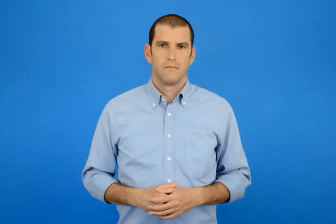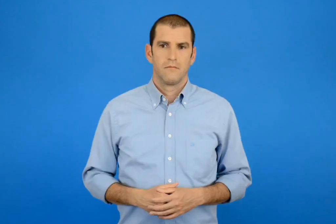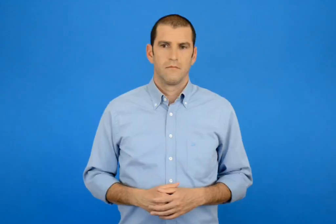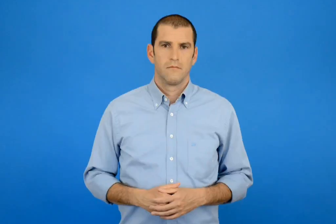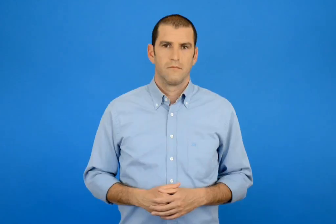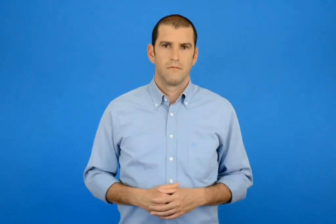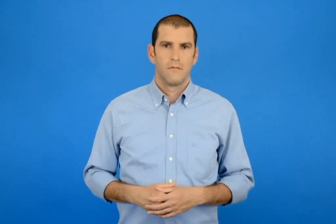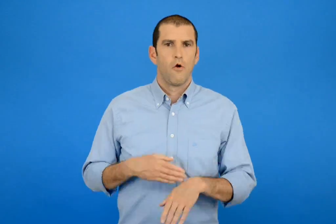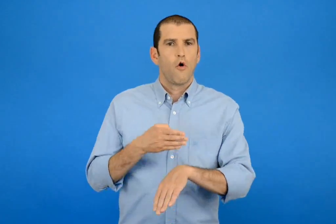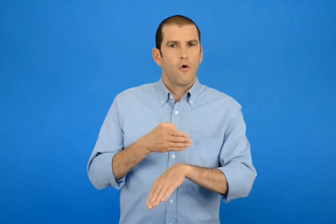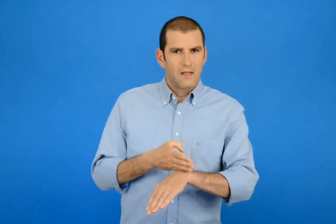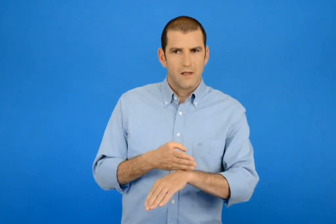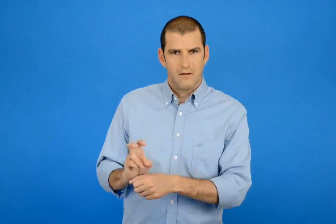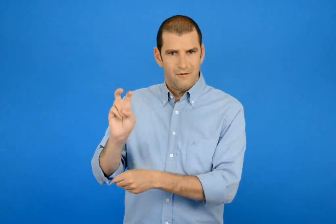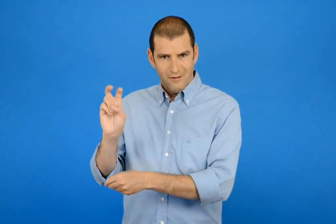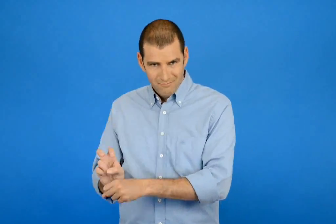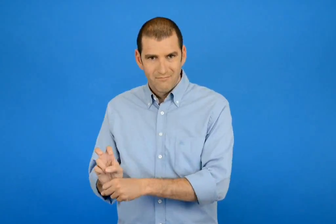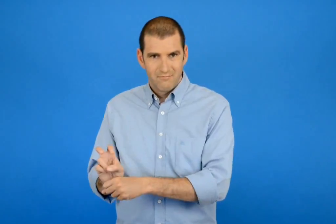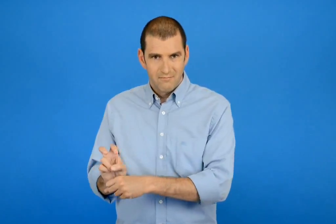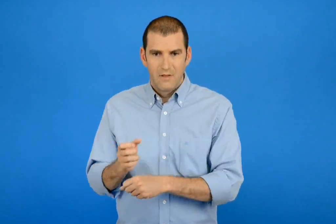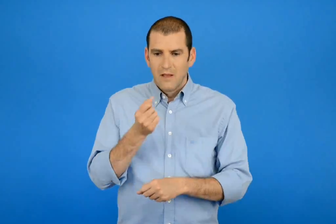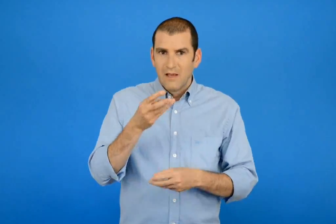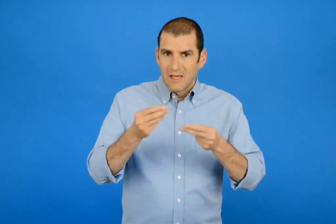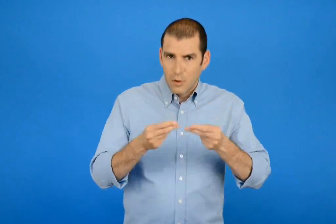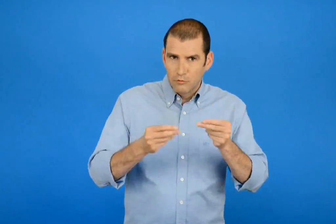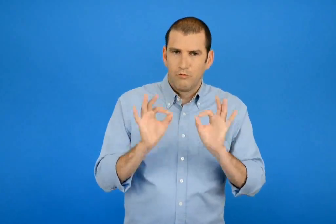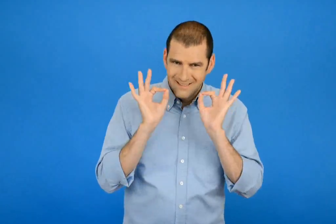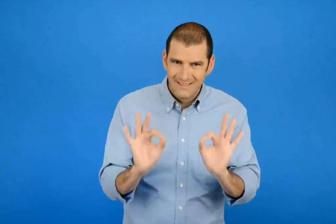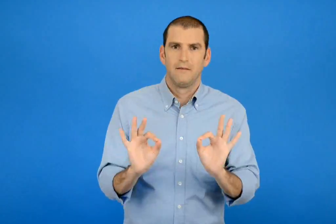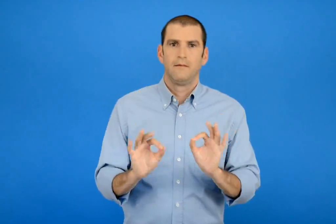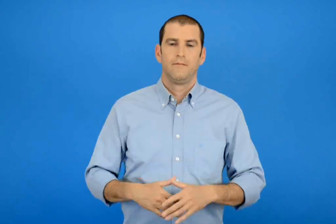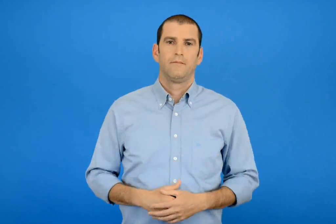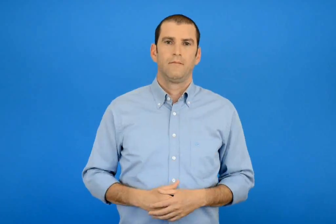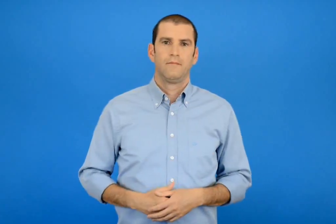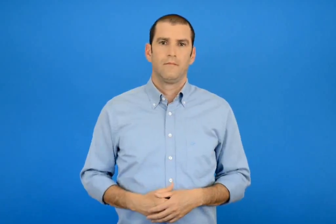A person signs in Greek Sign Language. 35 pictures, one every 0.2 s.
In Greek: υπολογίζω ακριβώς τα κομμάτια που έμειναν
